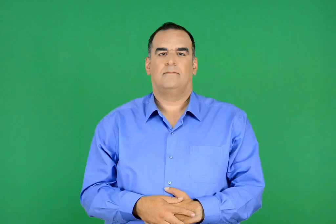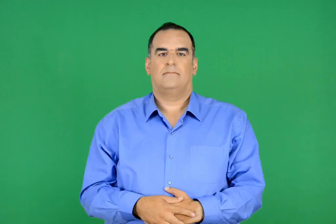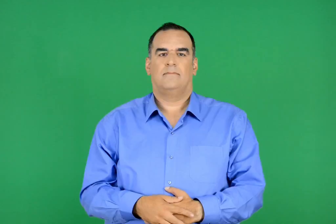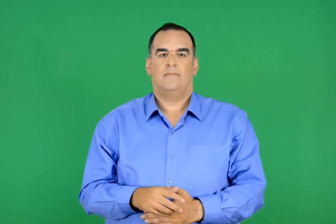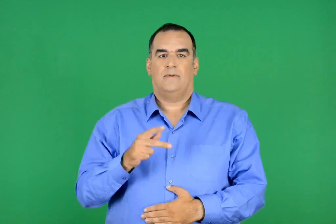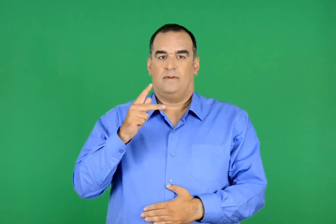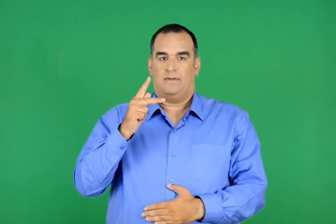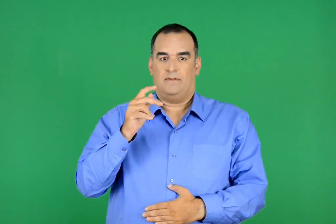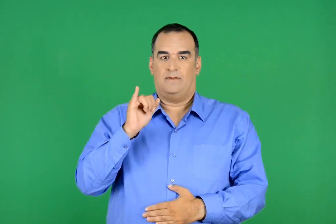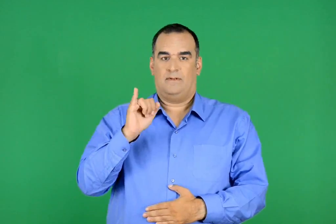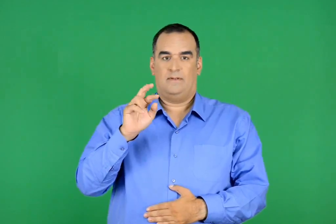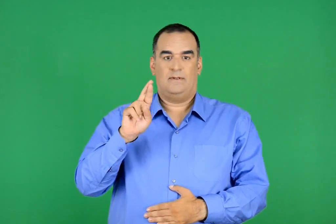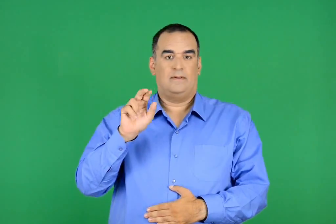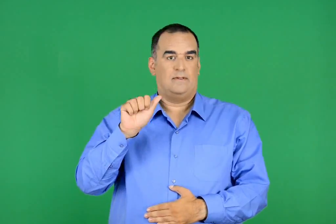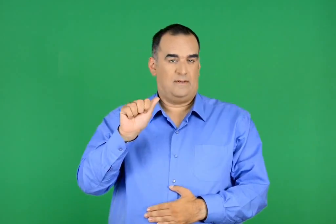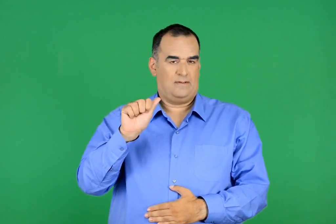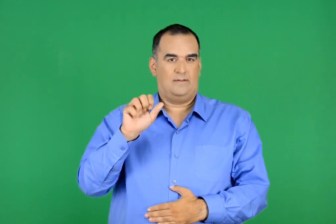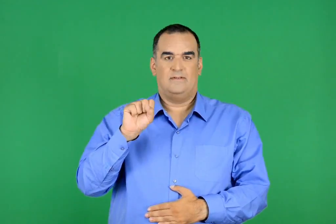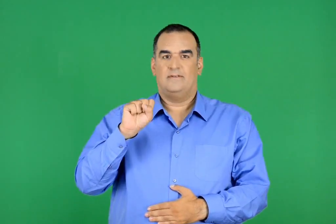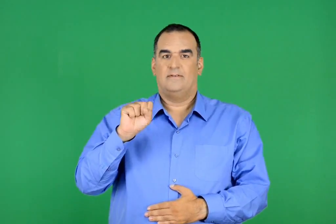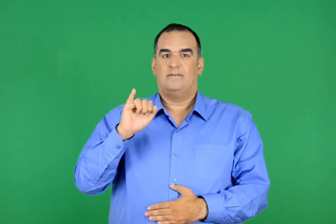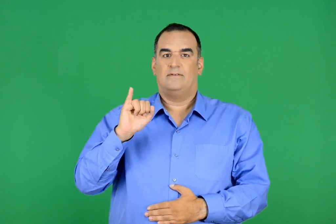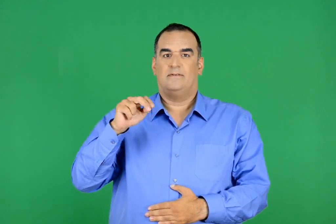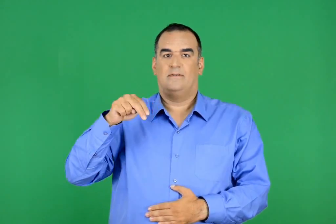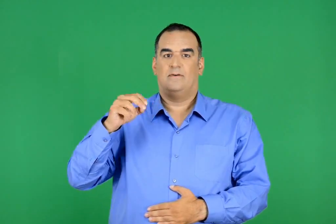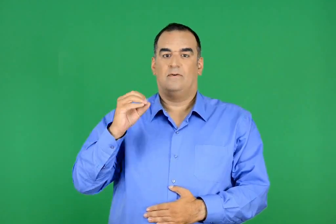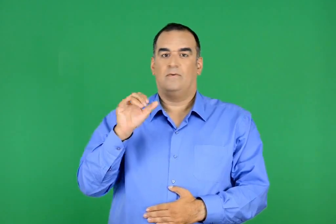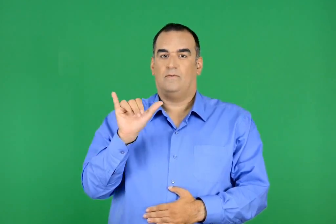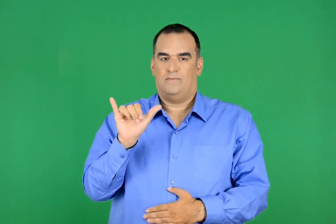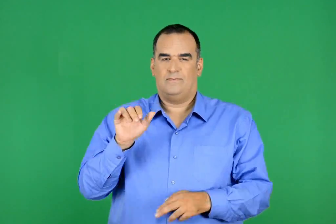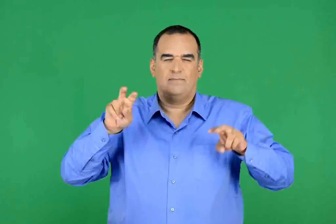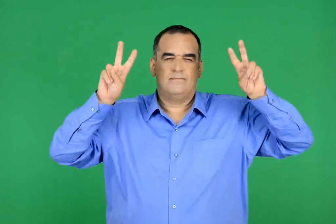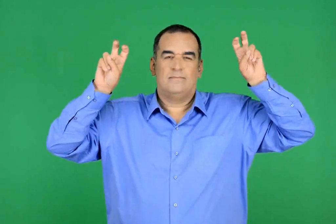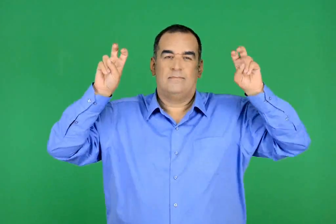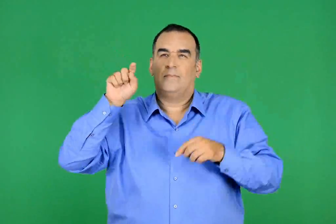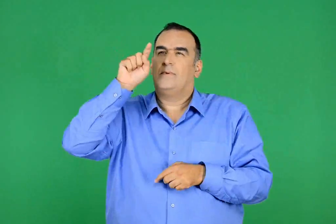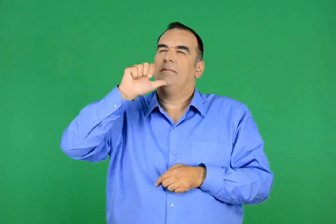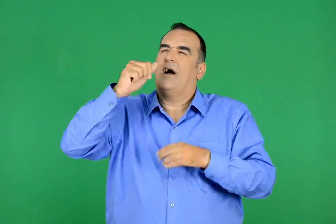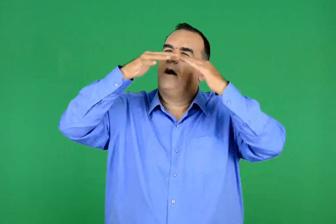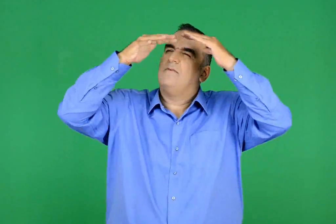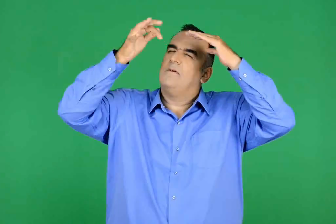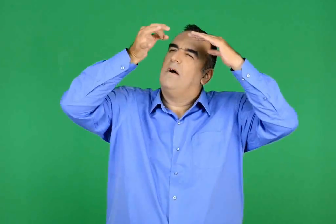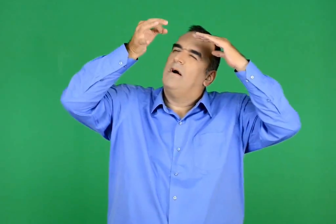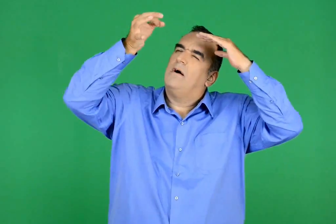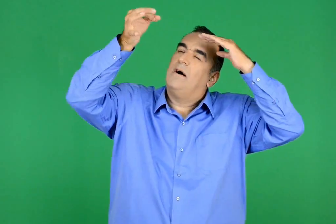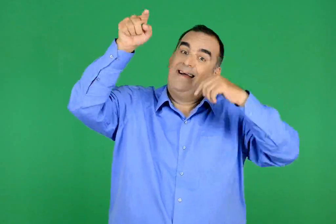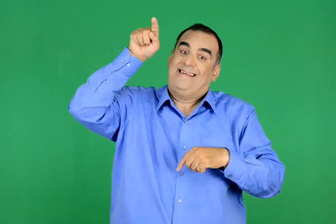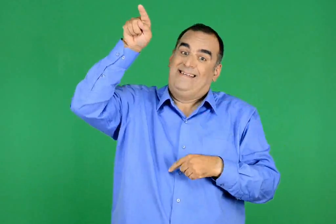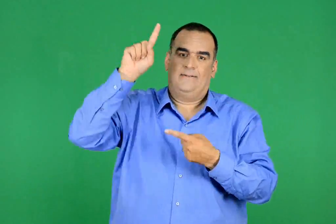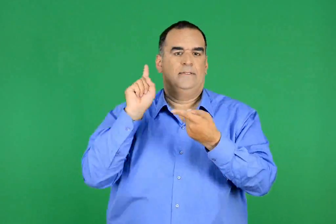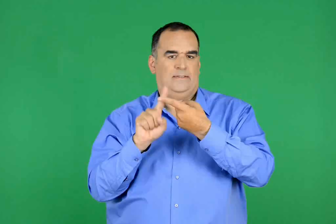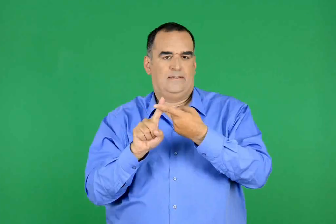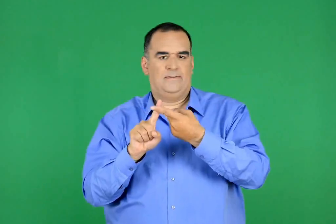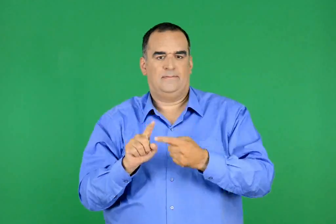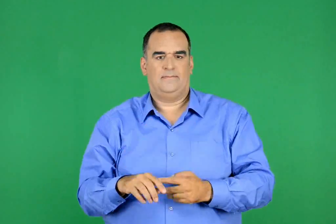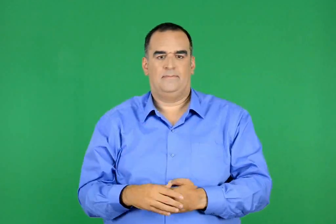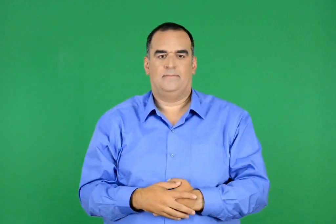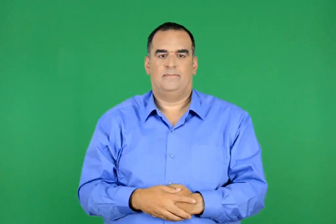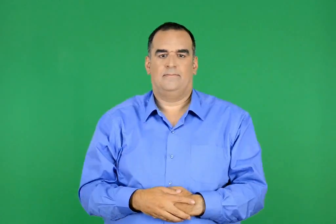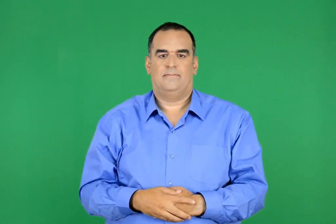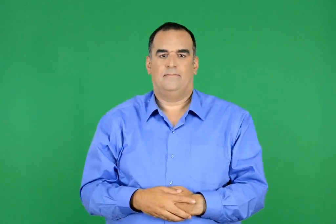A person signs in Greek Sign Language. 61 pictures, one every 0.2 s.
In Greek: κίρα σίνου , συνάντηση στο διάστημα κείμενα για τη φύση και την οικολογία
